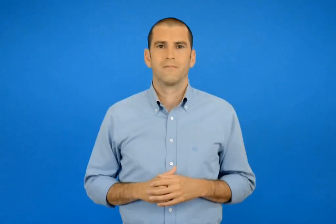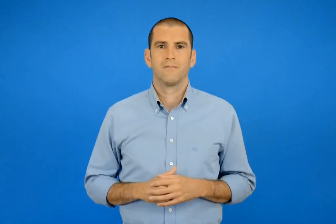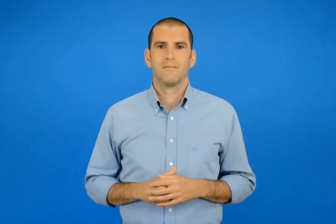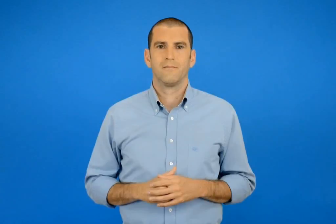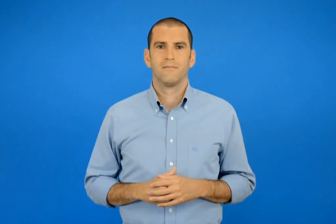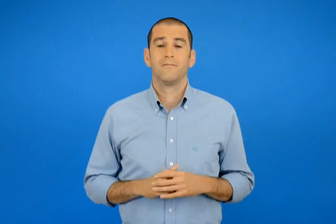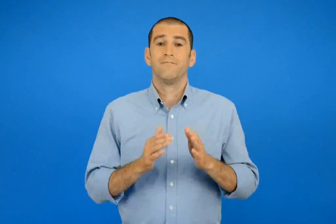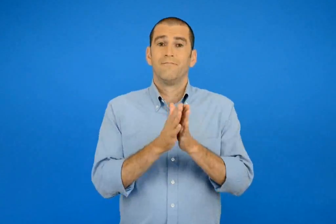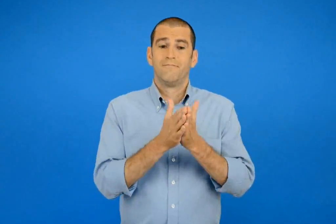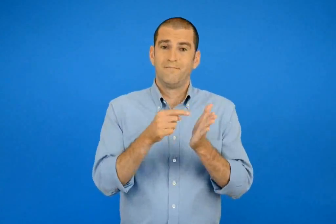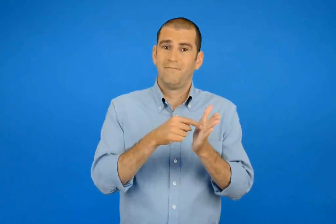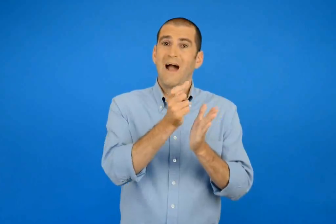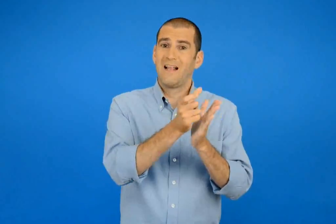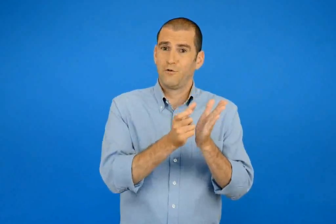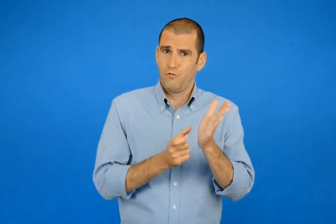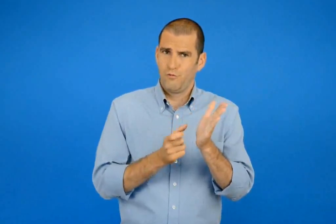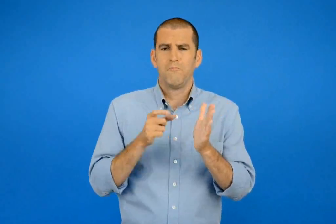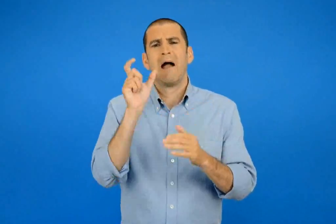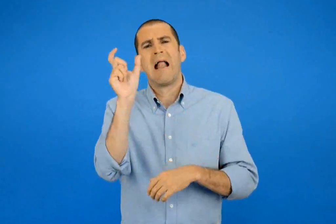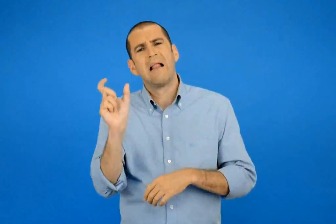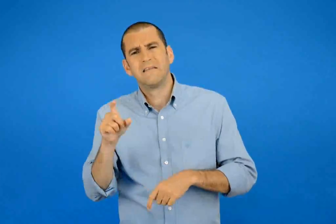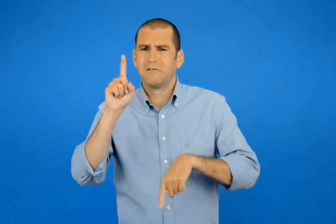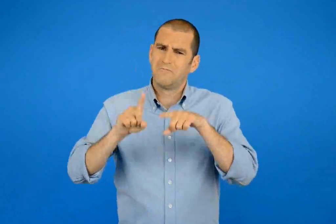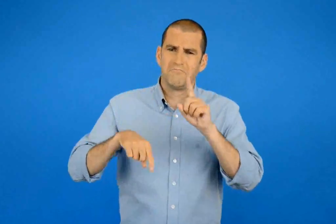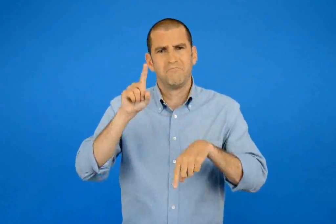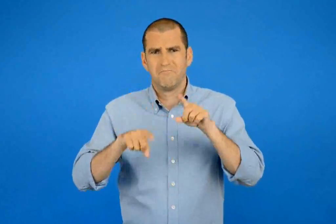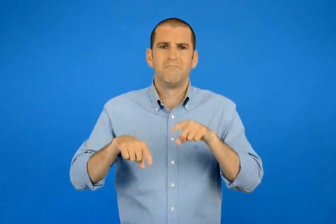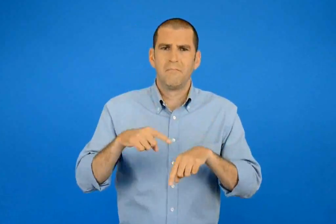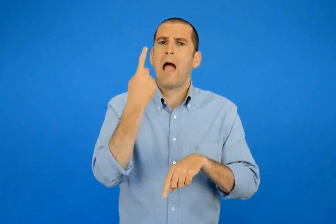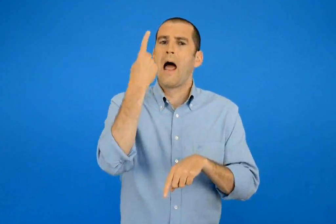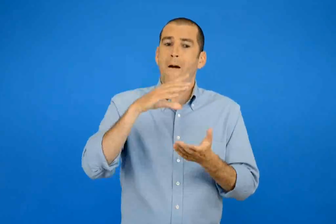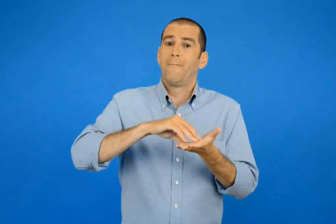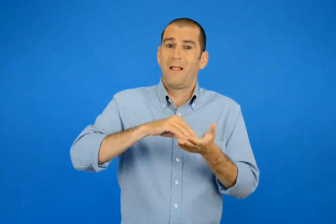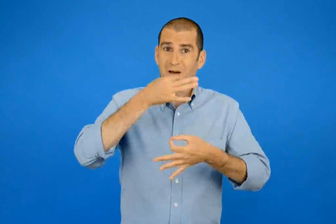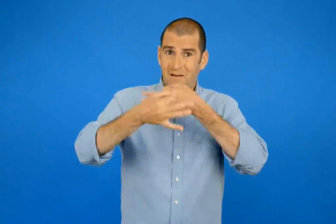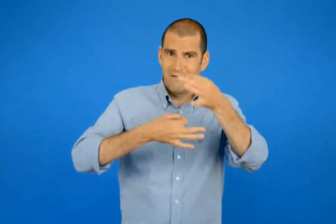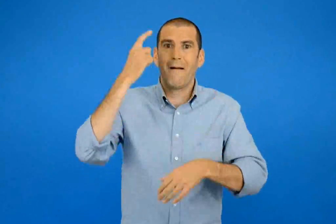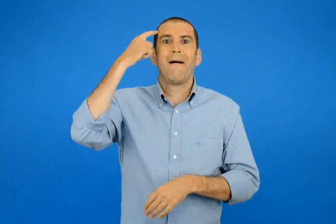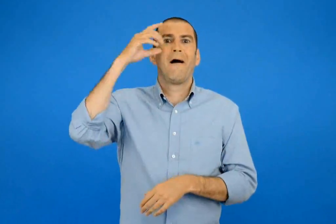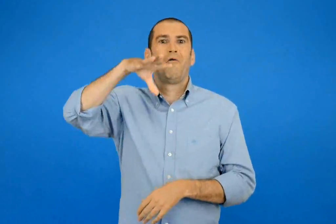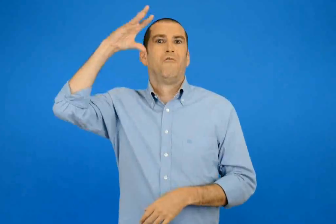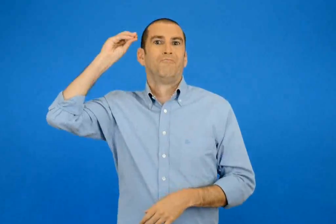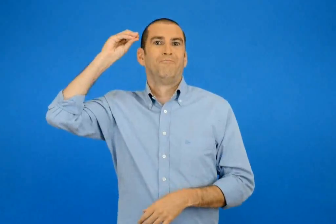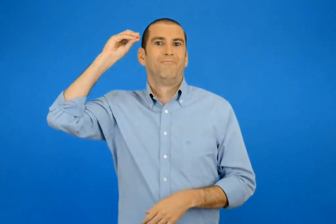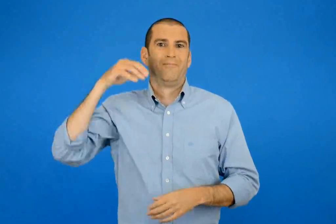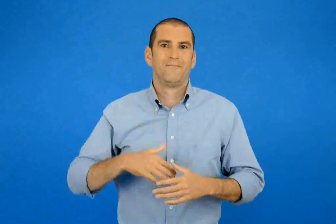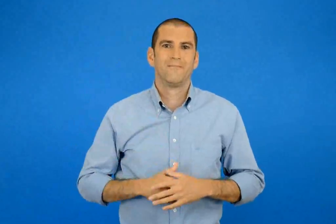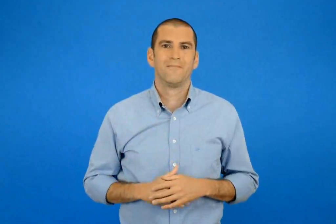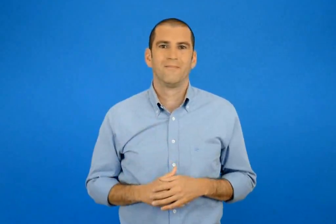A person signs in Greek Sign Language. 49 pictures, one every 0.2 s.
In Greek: στο λεξικό μερικές λέξεις εξηγούνται καλυτέρα με ένα παράδειγμα
